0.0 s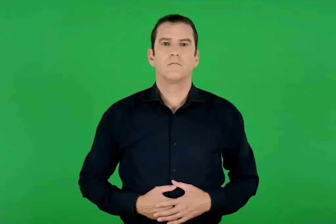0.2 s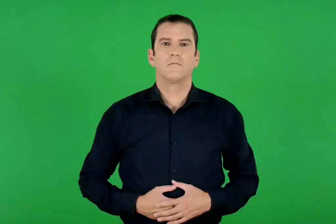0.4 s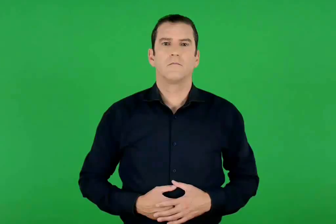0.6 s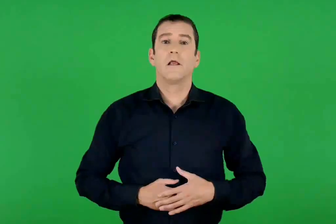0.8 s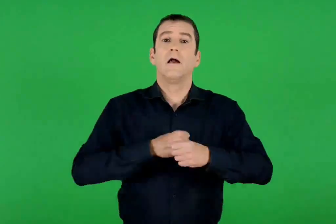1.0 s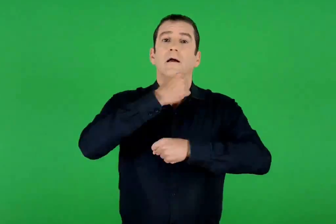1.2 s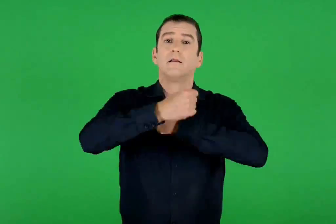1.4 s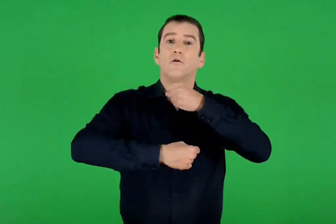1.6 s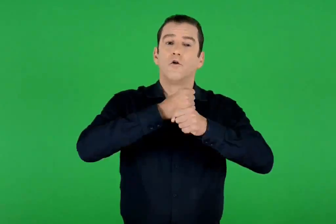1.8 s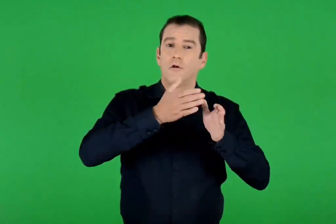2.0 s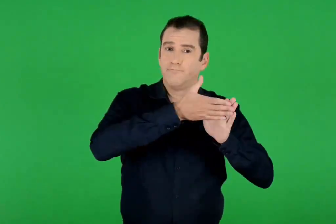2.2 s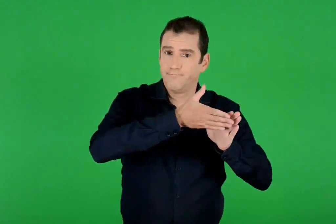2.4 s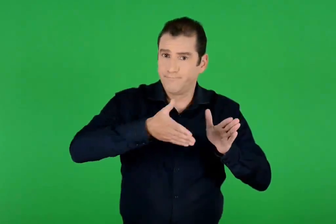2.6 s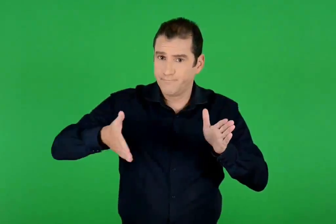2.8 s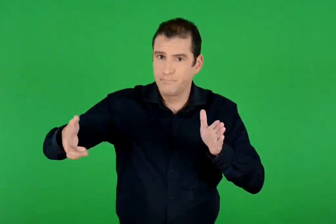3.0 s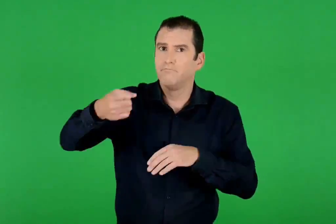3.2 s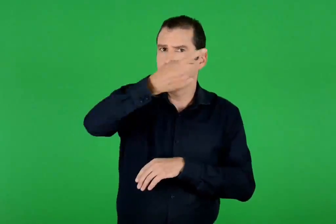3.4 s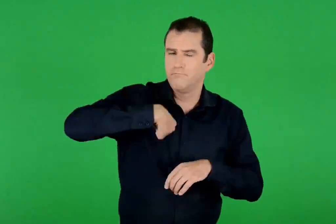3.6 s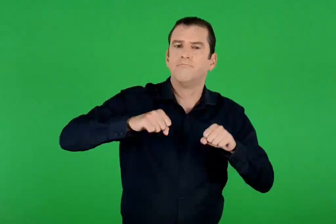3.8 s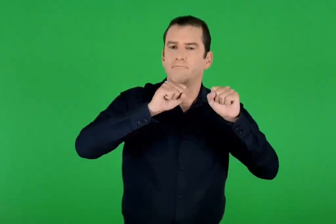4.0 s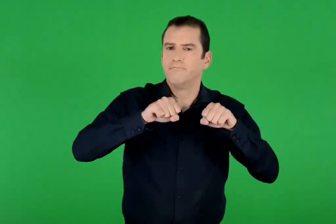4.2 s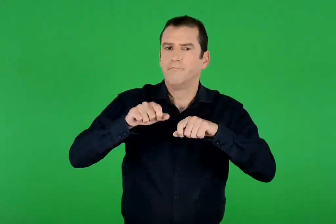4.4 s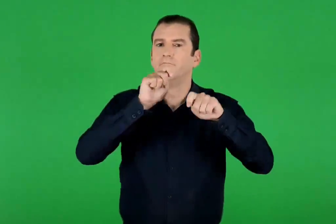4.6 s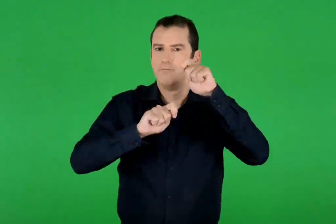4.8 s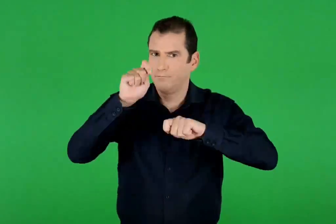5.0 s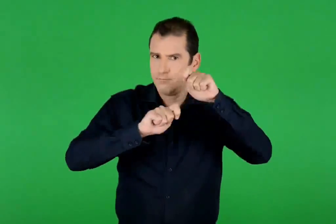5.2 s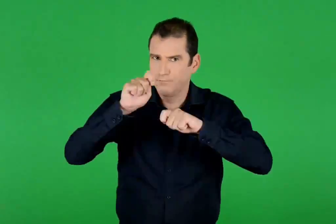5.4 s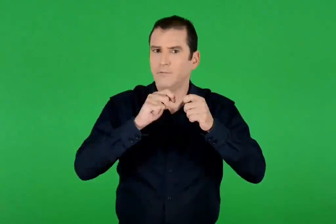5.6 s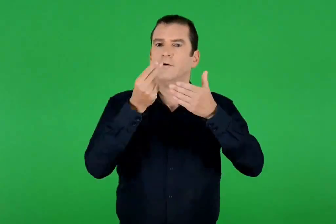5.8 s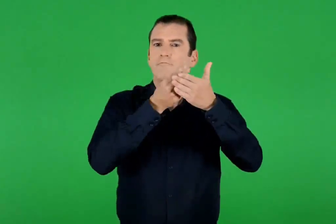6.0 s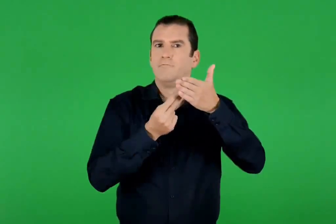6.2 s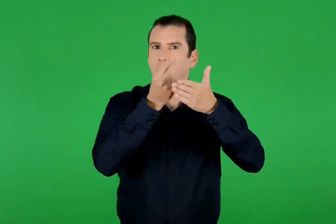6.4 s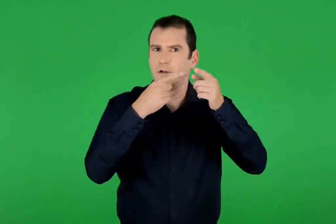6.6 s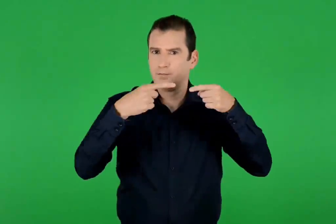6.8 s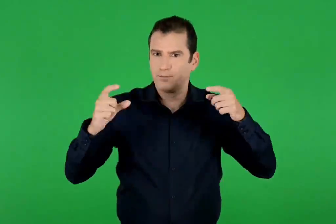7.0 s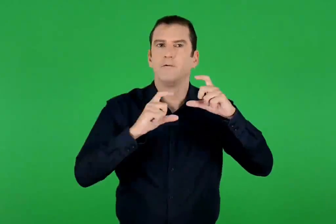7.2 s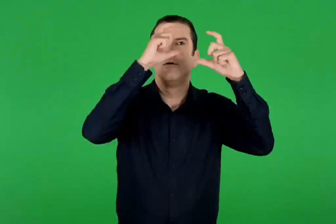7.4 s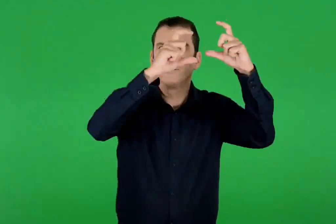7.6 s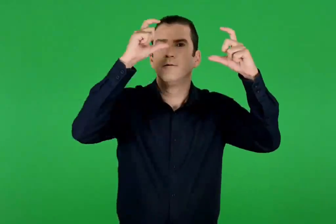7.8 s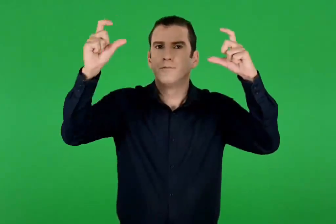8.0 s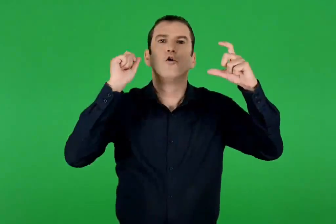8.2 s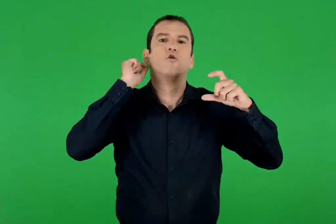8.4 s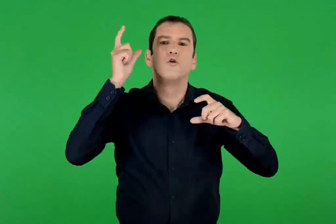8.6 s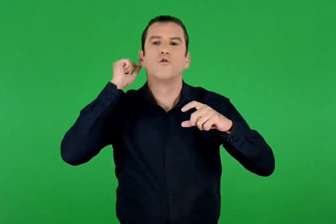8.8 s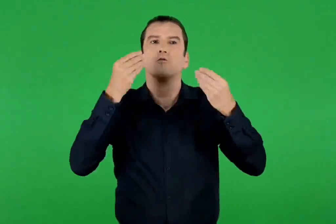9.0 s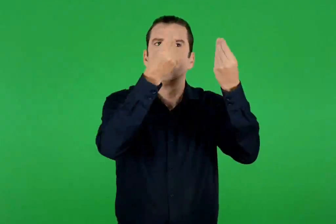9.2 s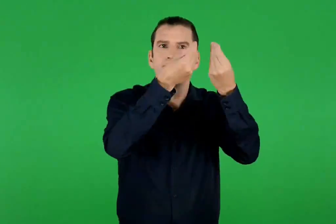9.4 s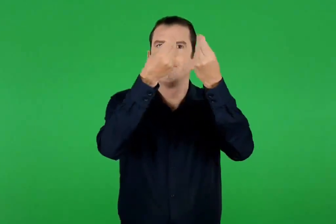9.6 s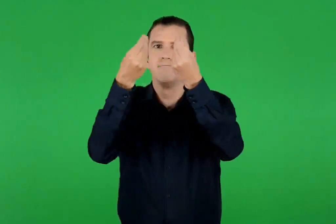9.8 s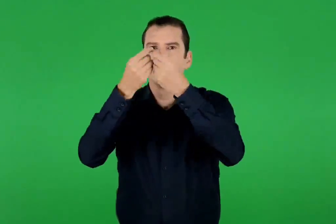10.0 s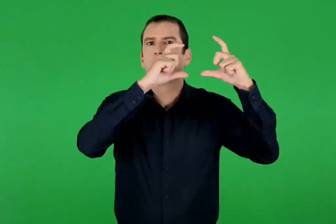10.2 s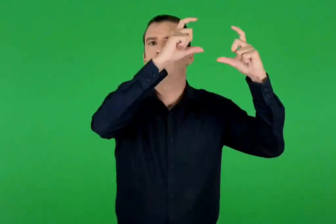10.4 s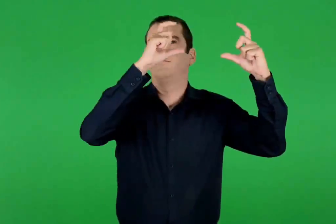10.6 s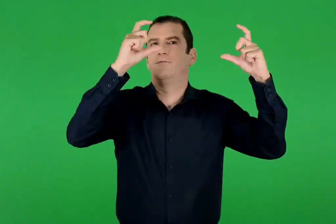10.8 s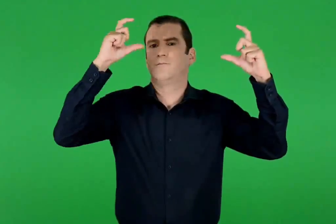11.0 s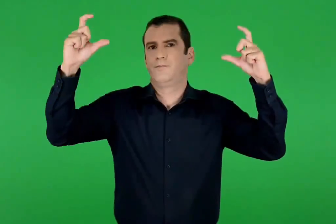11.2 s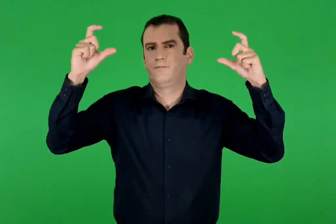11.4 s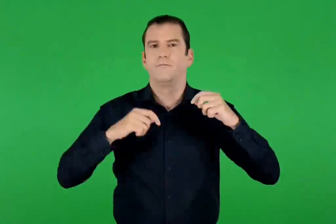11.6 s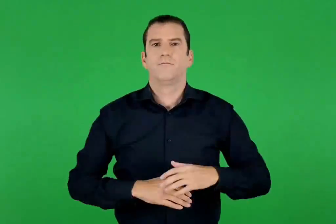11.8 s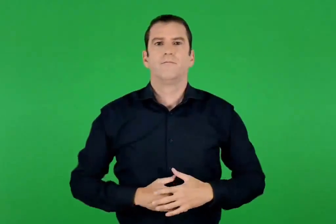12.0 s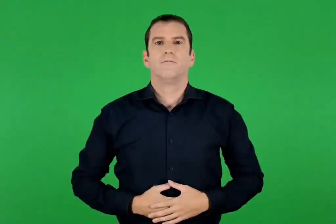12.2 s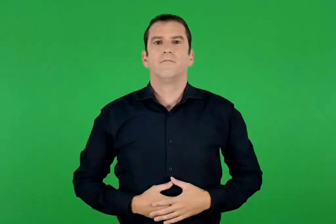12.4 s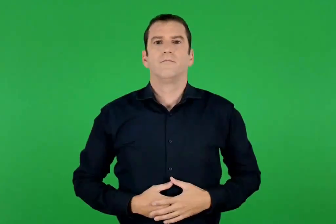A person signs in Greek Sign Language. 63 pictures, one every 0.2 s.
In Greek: κατά τη διάρκεια της χρονιάς , συμφωνούμε να φτιάχνουμε και να κρεμάμε ζωγραφιές της κάθε γιορτής που έρχεται στην κατάλληλη θέση
